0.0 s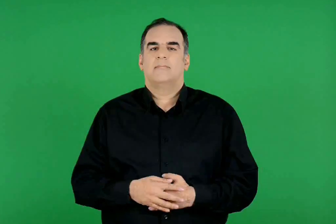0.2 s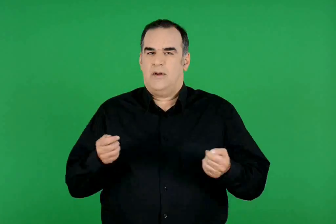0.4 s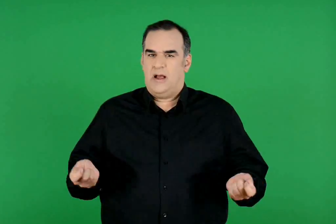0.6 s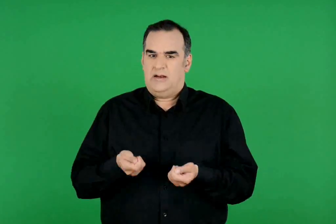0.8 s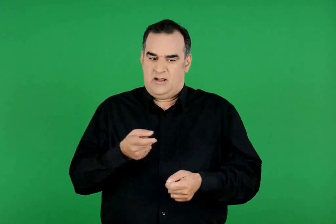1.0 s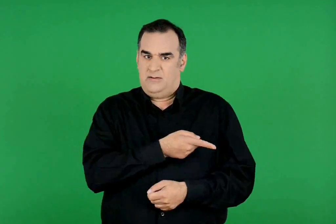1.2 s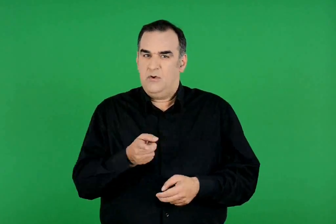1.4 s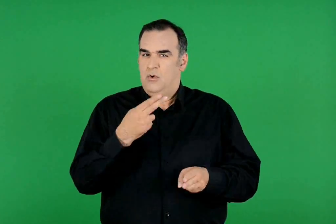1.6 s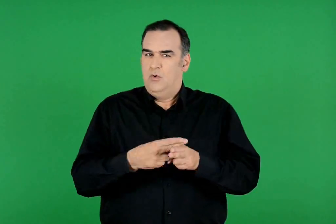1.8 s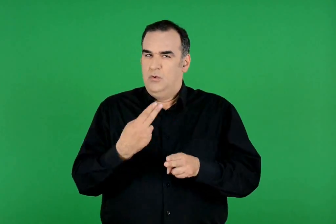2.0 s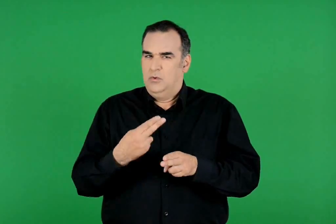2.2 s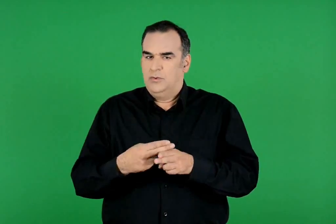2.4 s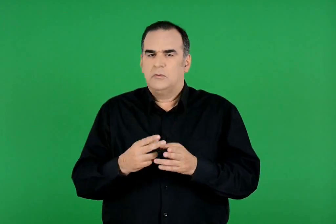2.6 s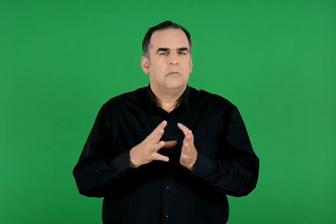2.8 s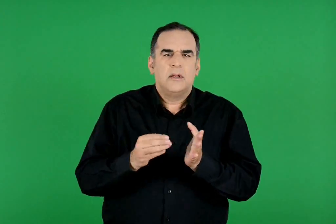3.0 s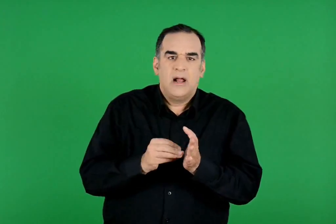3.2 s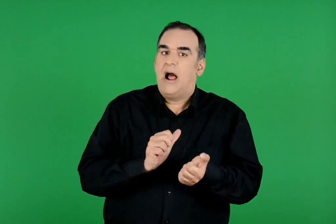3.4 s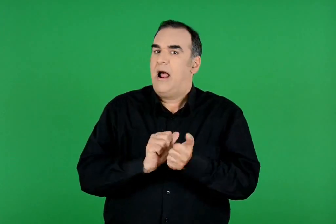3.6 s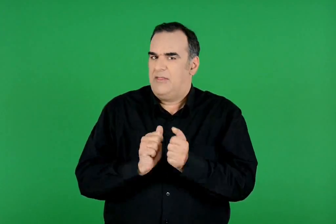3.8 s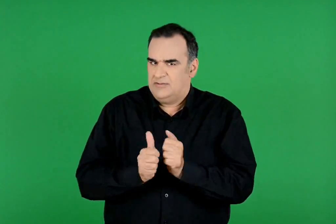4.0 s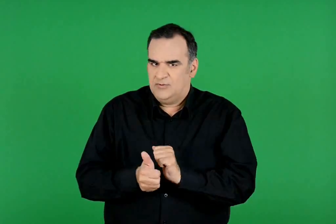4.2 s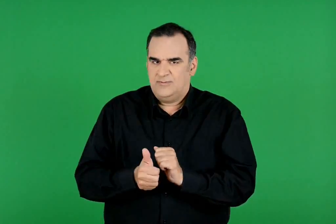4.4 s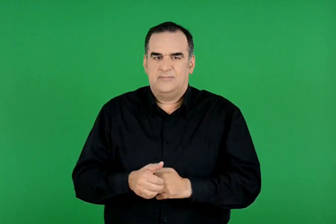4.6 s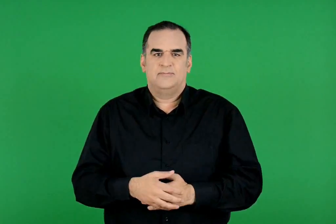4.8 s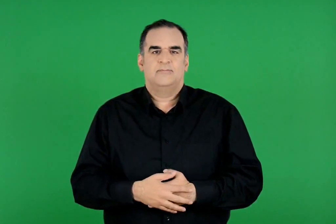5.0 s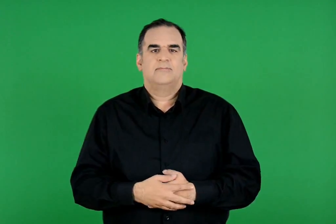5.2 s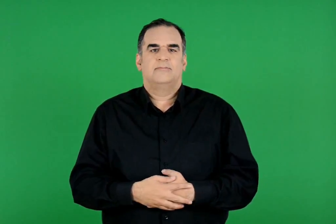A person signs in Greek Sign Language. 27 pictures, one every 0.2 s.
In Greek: τα σπουδαία έργα που φτιάχνουμε , όπως: ο αθλητισμός ,
